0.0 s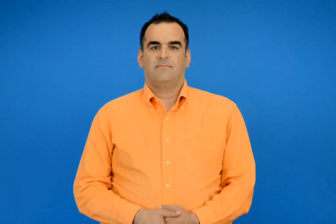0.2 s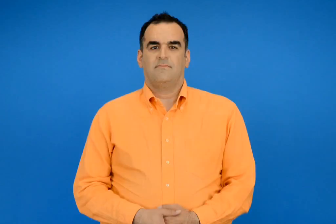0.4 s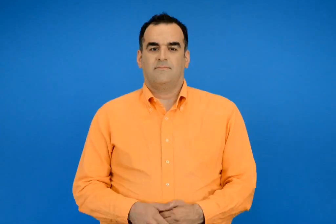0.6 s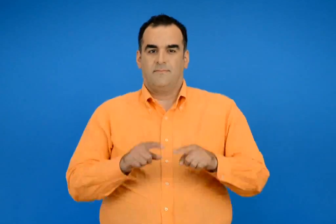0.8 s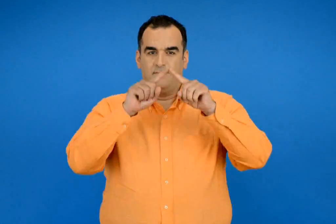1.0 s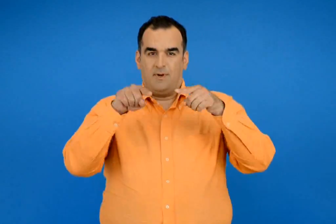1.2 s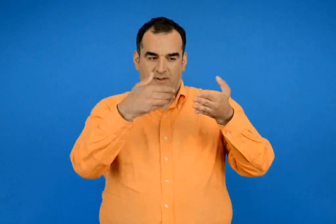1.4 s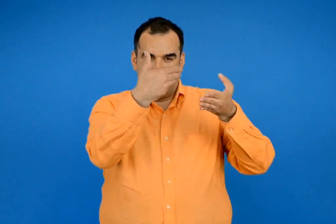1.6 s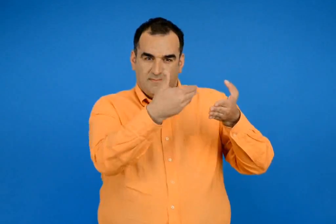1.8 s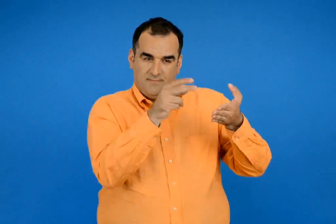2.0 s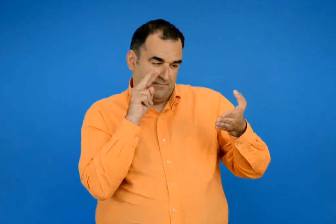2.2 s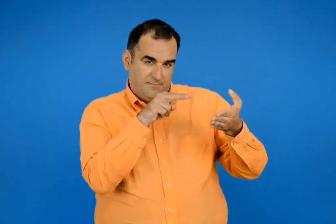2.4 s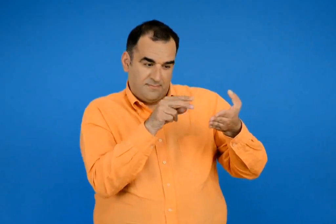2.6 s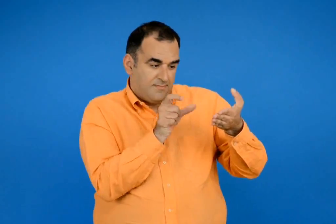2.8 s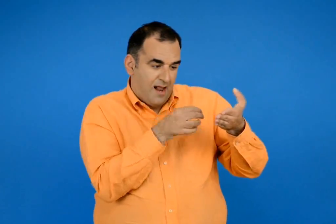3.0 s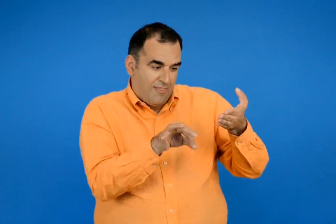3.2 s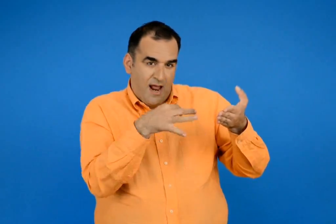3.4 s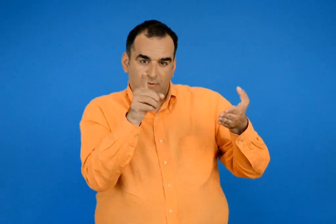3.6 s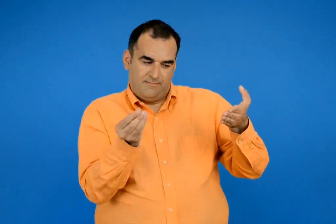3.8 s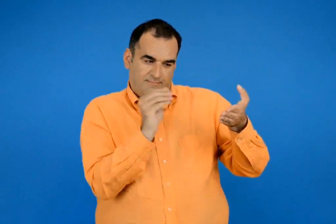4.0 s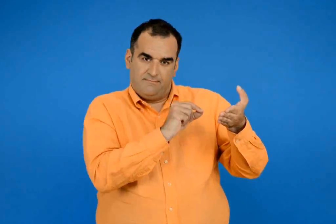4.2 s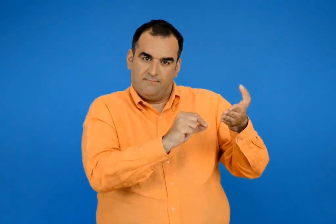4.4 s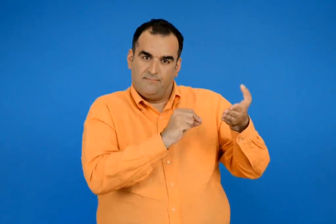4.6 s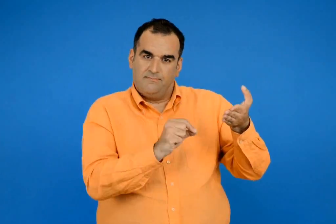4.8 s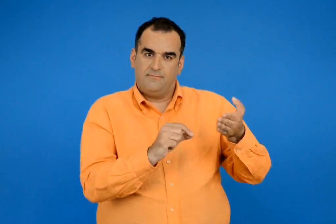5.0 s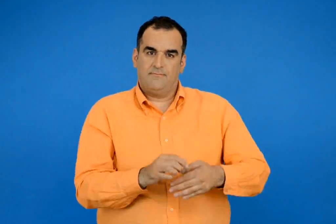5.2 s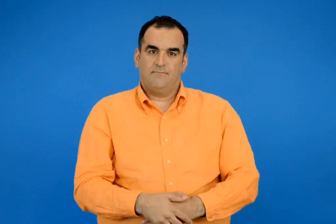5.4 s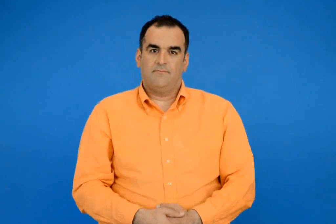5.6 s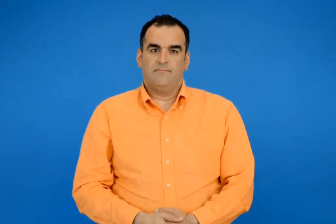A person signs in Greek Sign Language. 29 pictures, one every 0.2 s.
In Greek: συμπλήρωσε τα κείμενα που λείπουν κάτω από μερικές πινακίδες
